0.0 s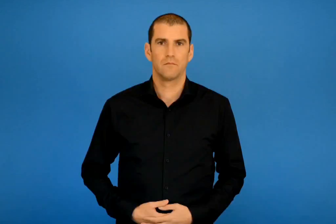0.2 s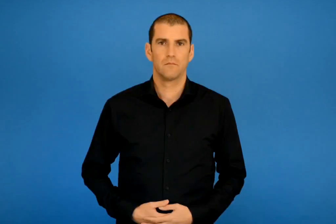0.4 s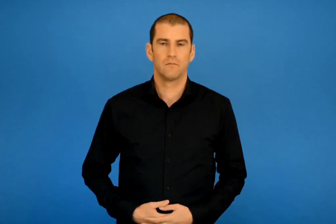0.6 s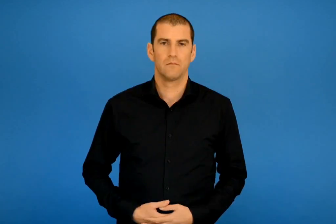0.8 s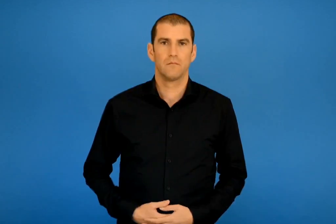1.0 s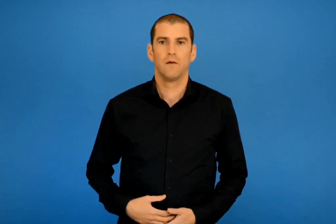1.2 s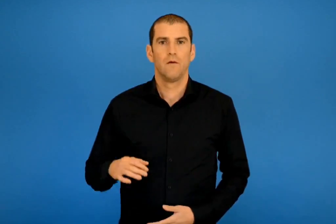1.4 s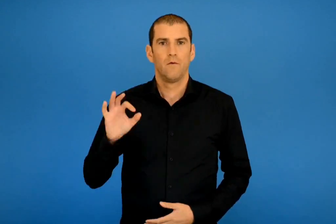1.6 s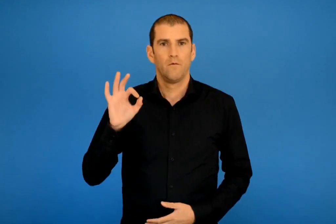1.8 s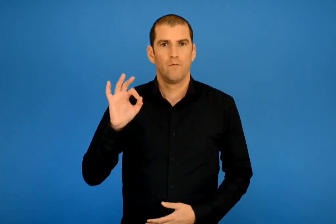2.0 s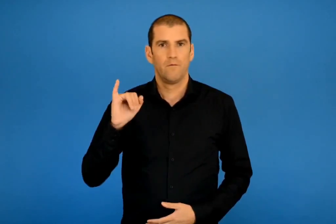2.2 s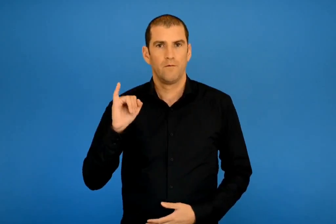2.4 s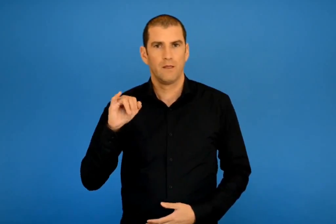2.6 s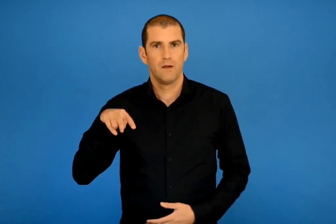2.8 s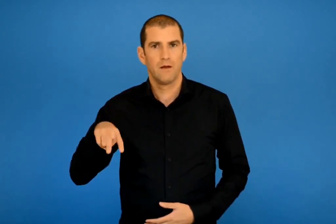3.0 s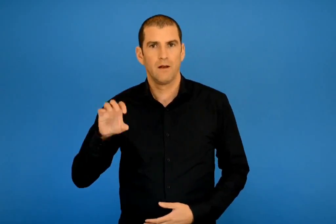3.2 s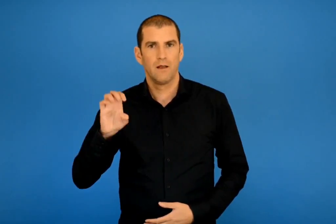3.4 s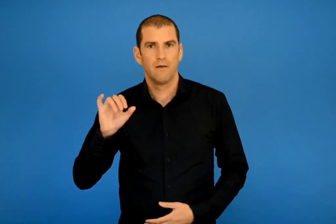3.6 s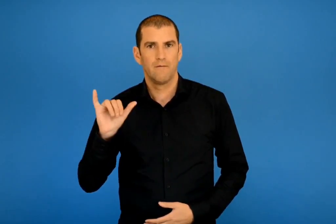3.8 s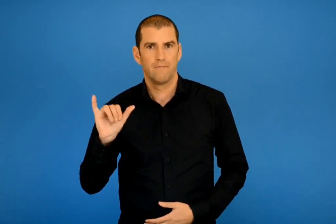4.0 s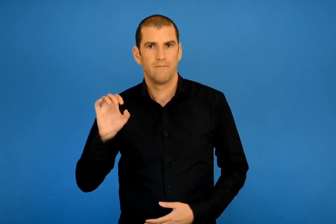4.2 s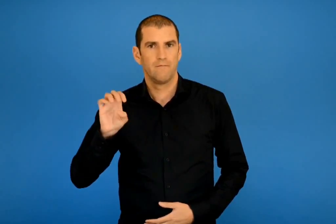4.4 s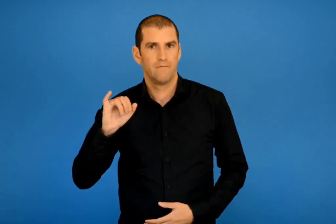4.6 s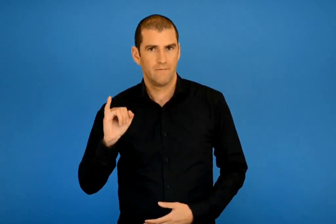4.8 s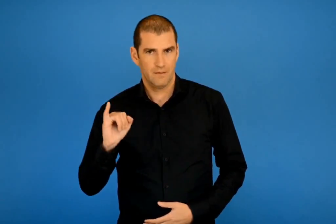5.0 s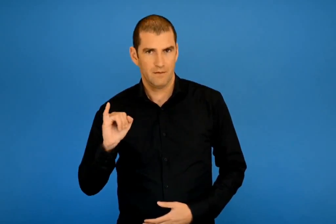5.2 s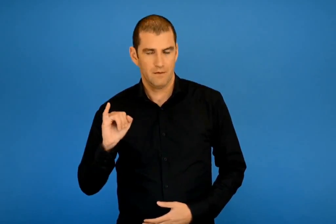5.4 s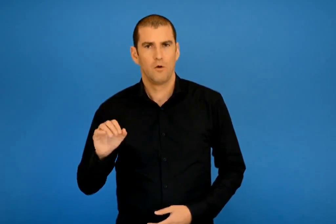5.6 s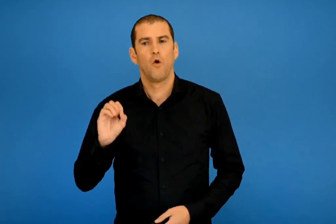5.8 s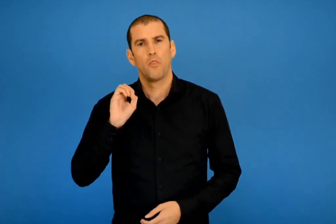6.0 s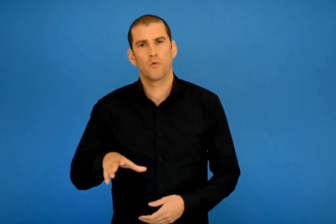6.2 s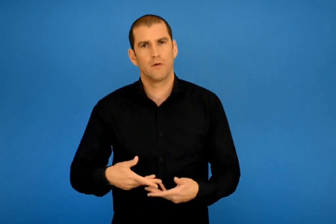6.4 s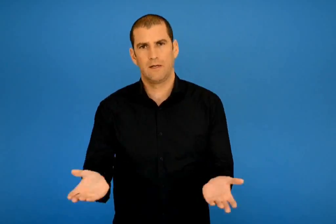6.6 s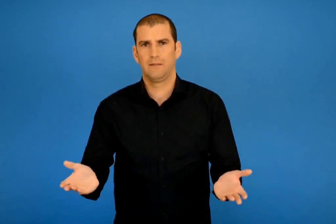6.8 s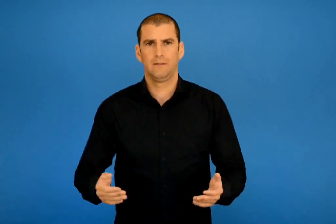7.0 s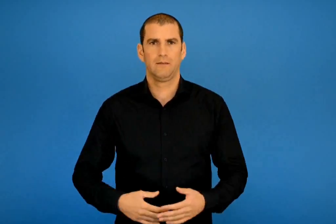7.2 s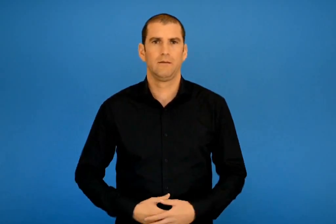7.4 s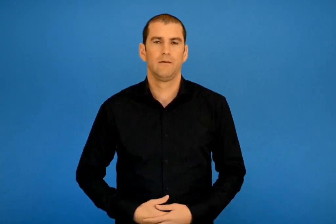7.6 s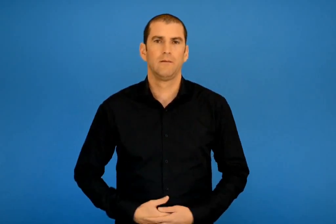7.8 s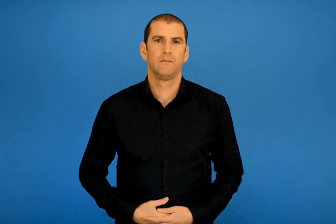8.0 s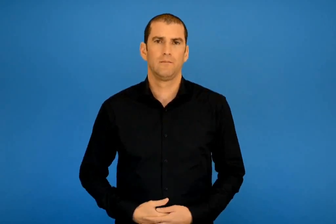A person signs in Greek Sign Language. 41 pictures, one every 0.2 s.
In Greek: φιλεύει κερνάει
